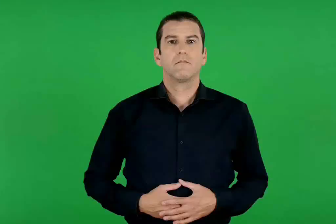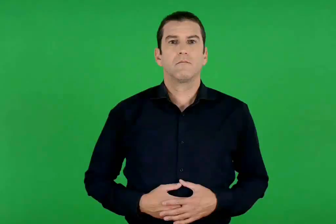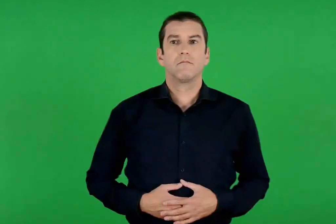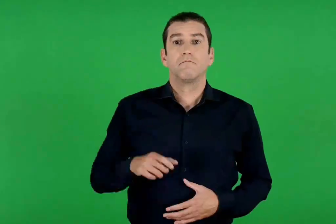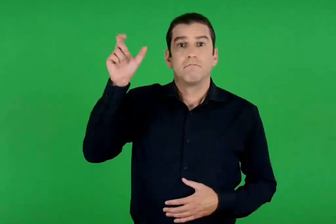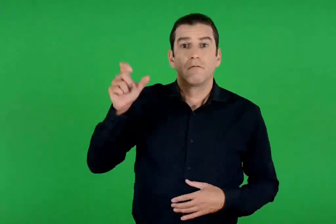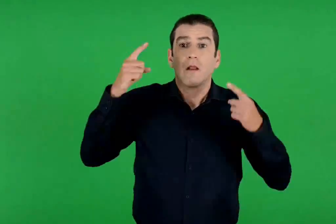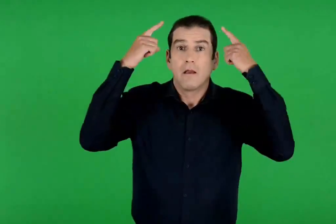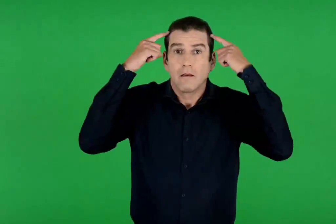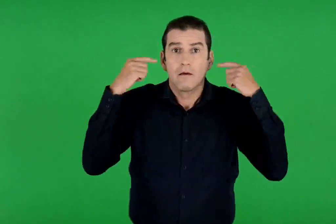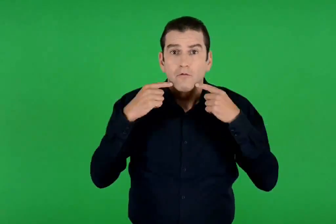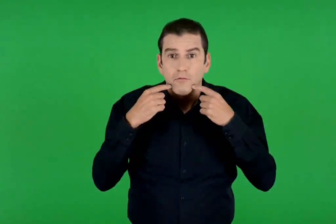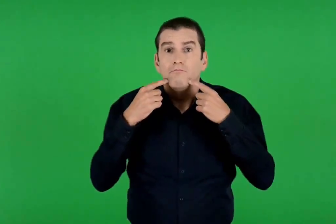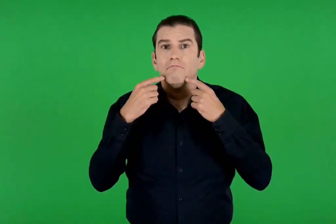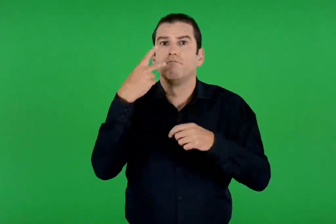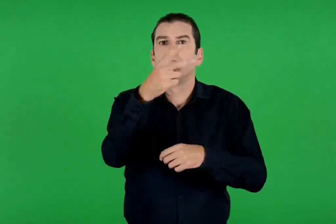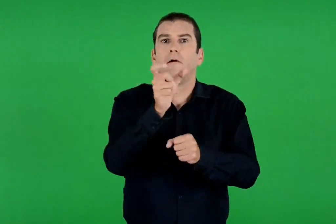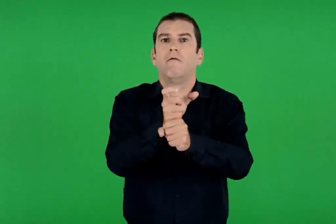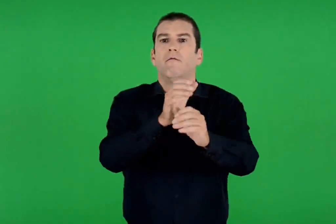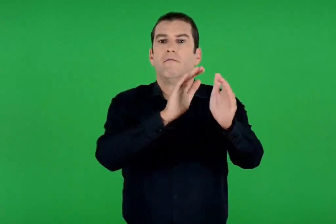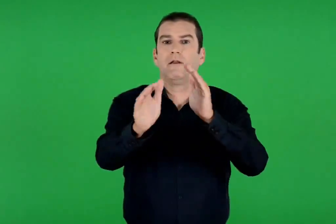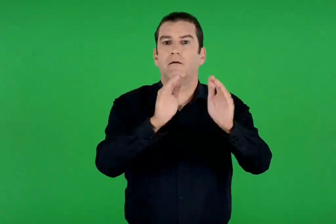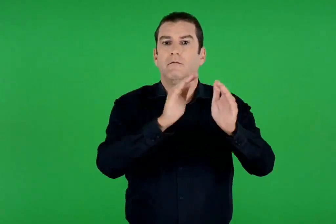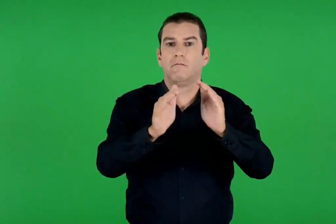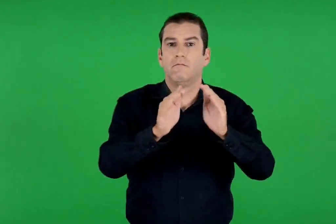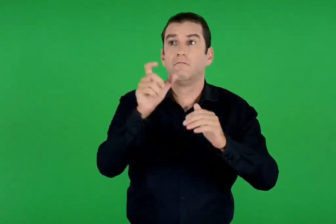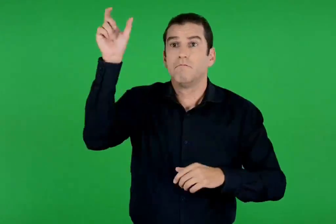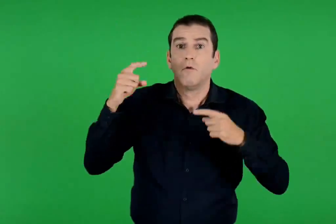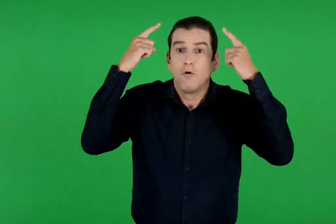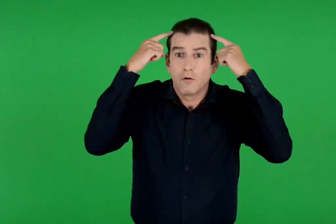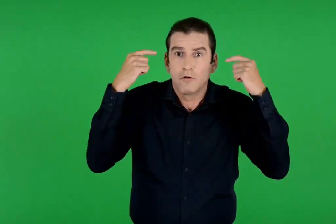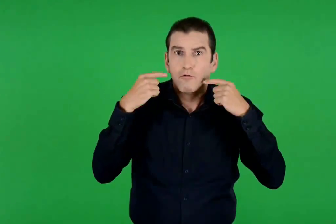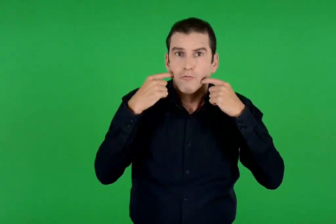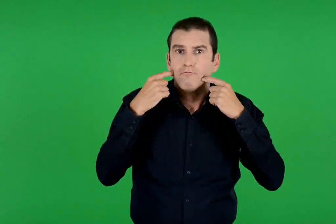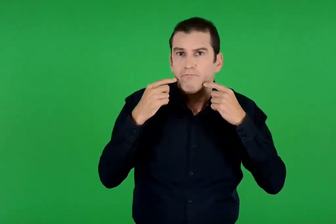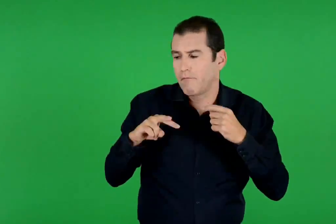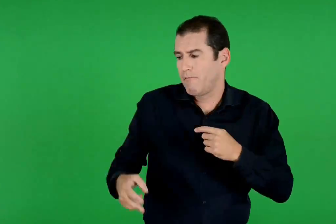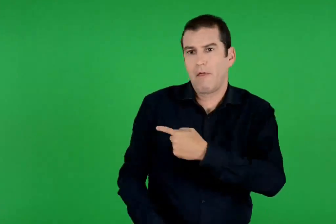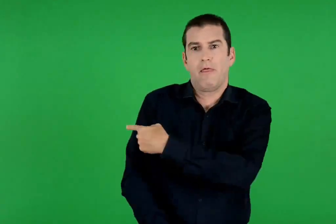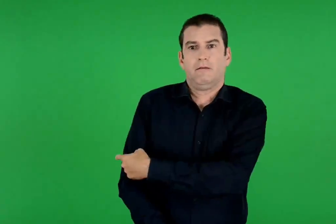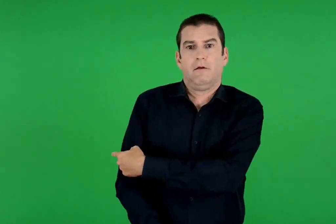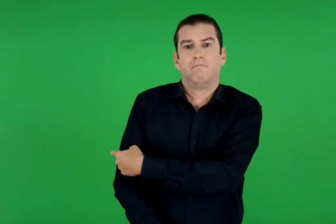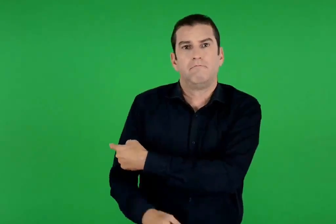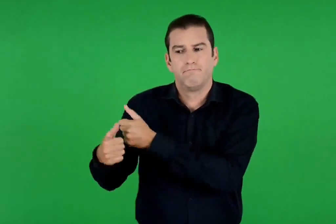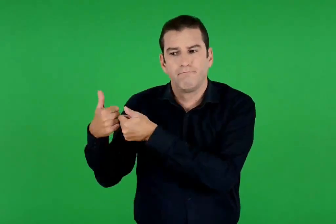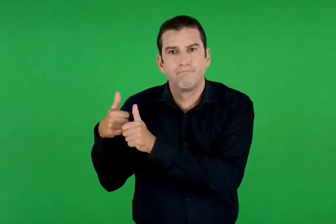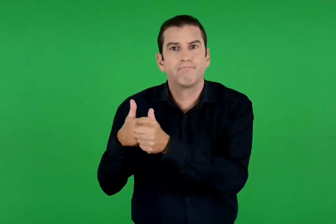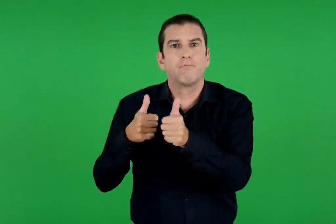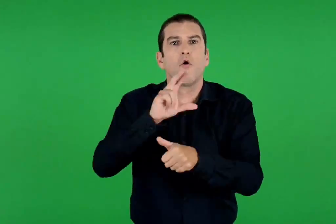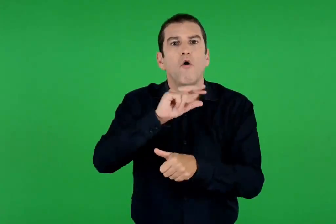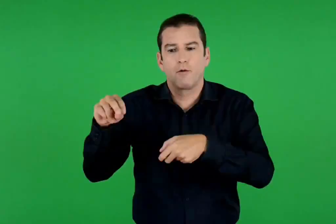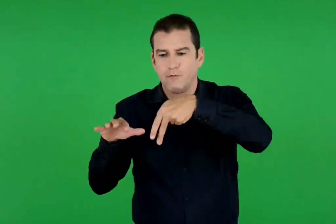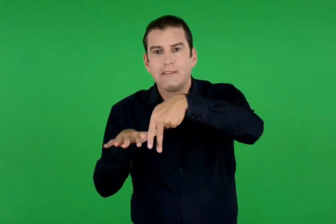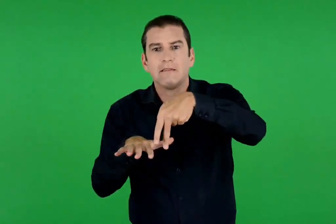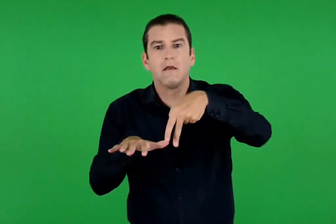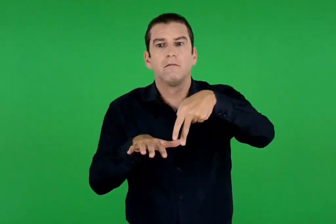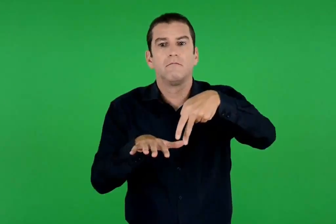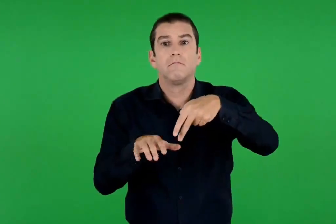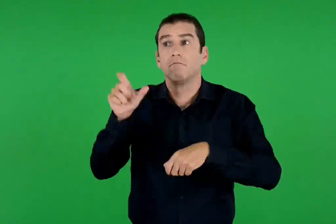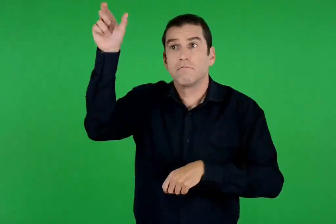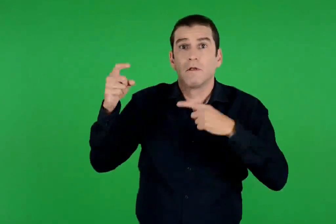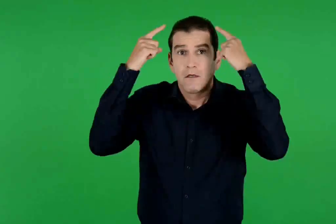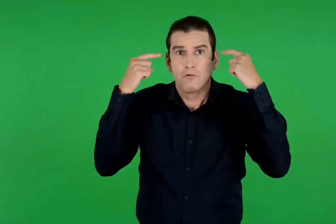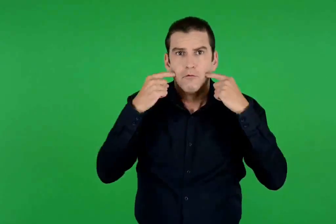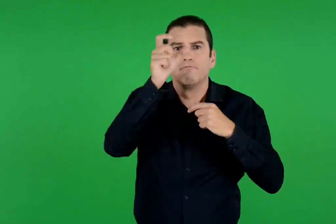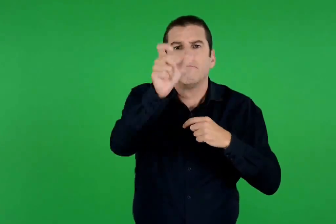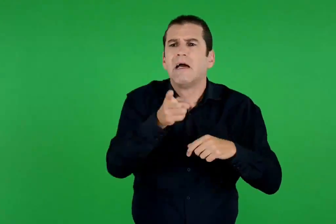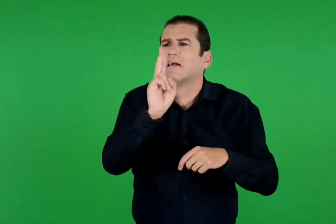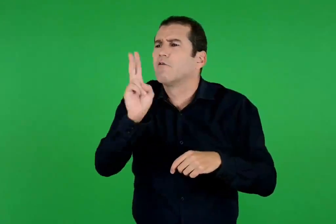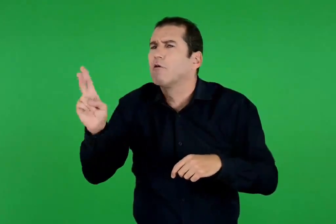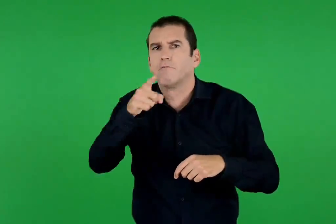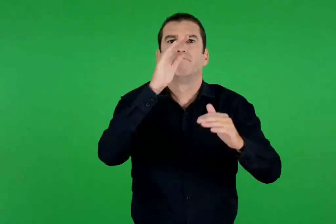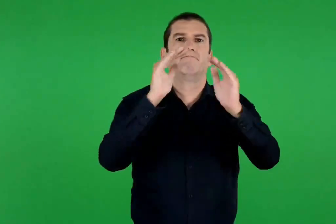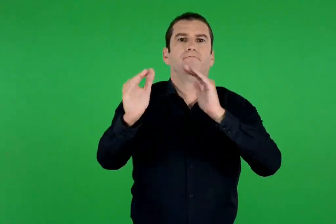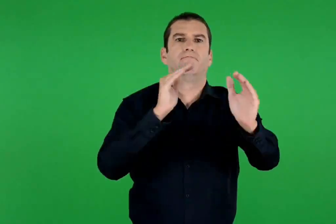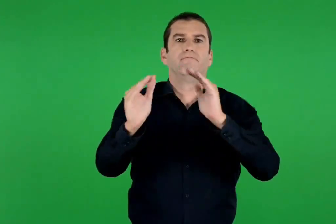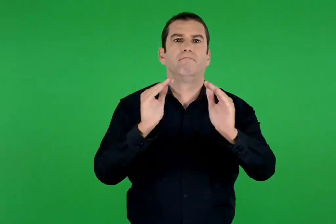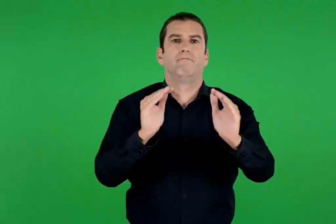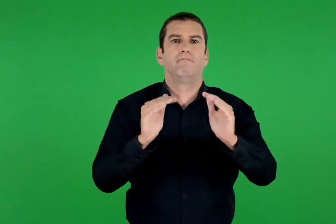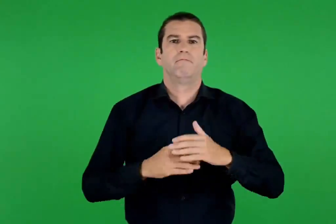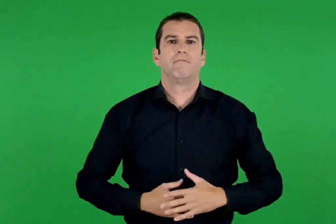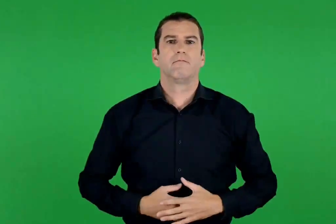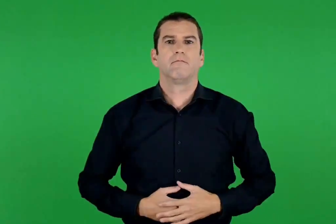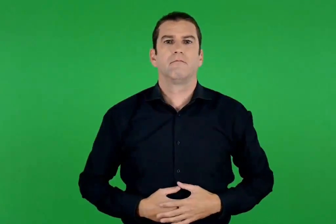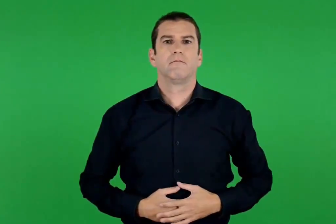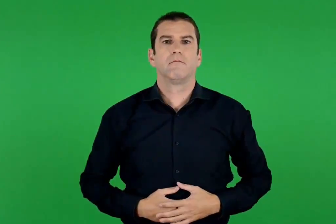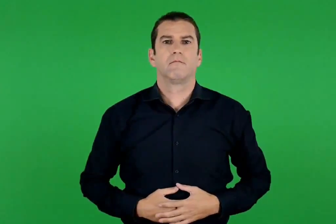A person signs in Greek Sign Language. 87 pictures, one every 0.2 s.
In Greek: ο κύριος είναι ο φύλακας σου , ο κύριος είναι στα δεξιά σου και σε ακολουθεί όπως η σκιά σου. ο κύριος σε φυλάει από κάθε κακό
